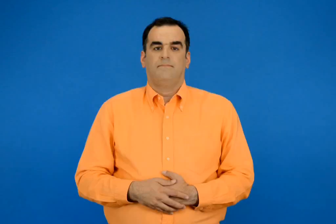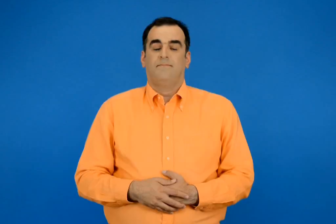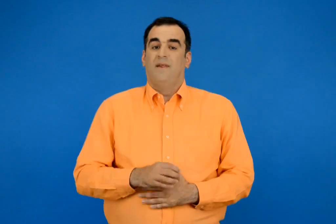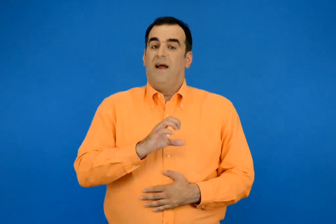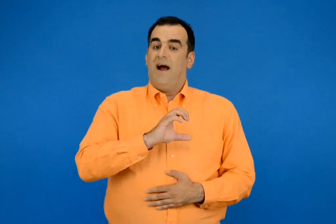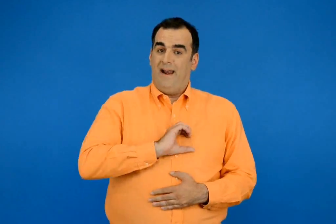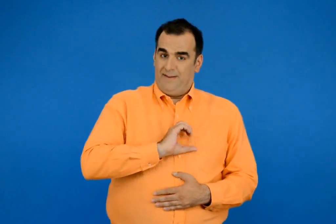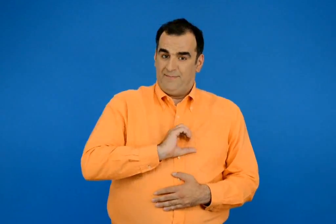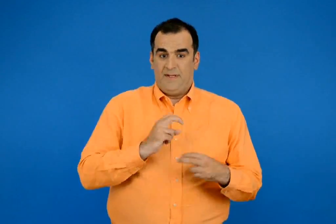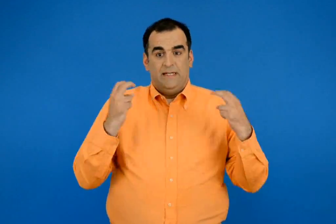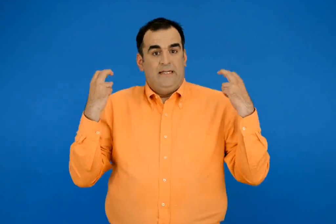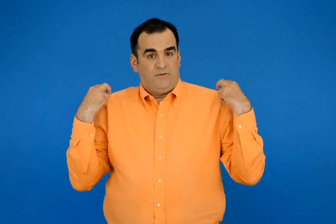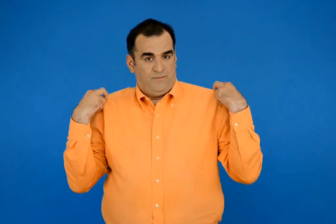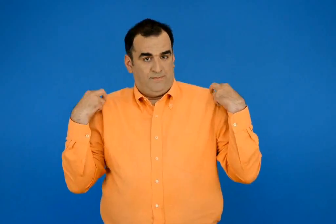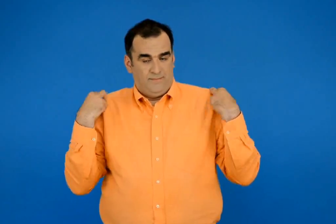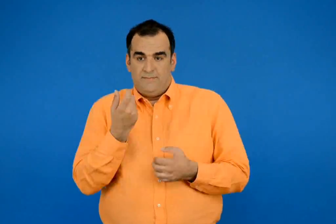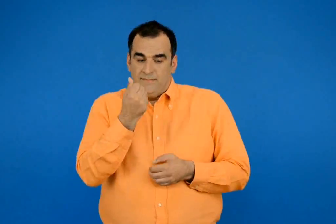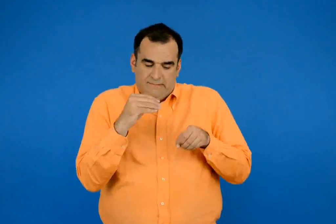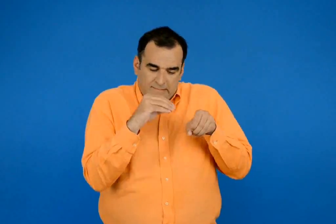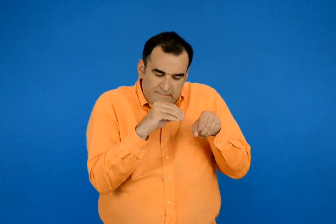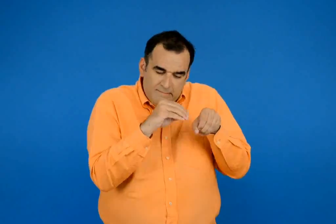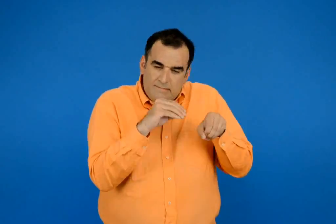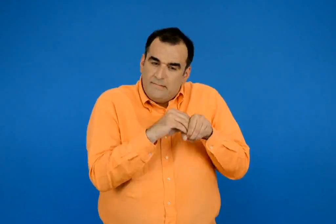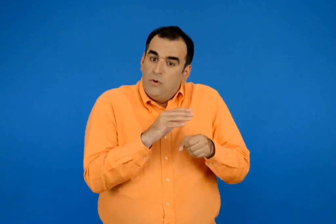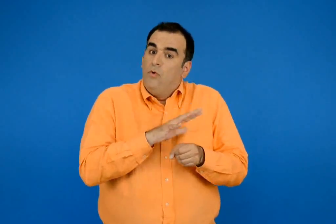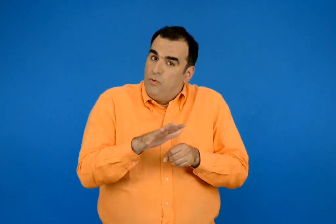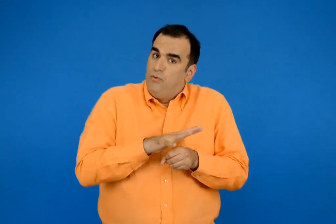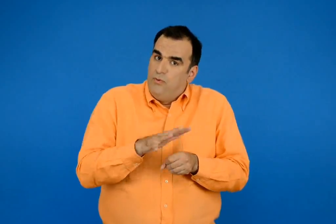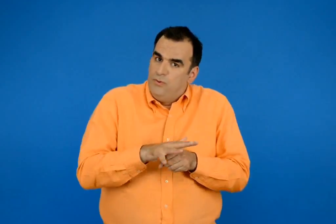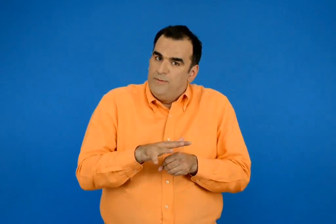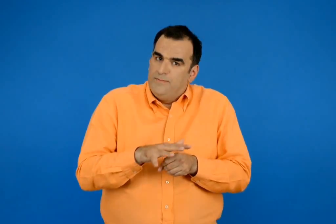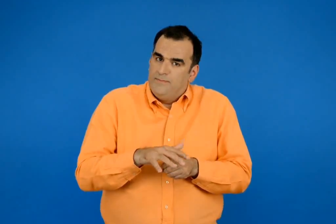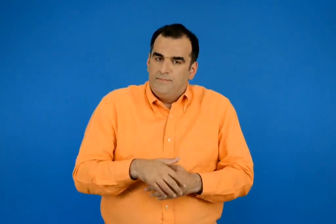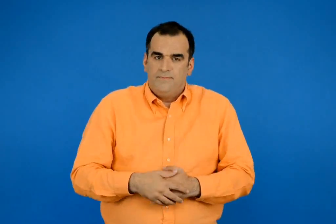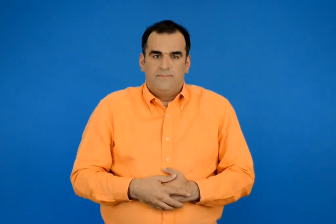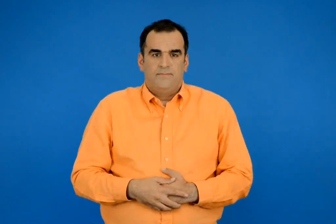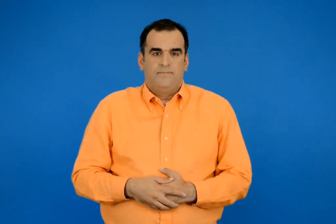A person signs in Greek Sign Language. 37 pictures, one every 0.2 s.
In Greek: η ελένη και ο χρηστός έχουν μαζέψει αρκετό χαρτζιλίκι ;
